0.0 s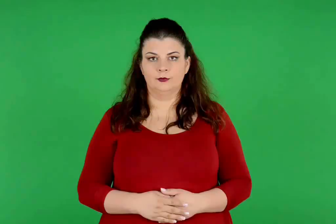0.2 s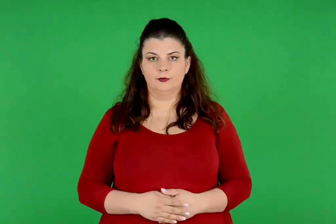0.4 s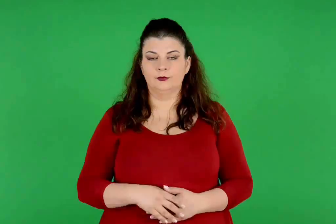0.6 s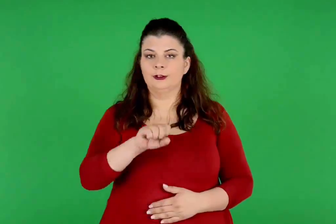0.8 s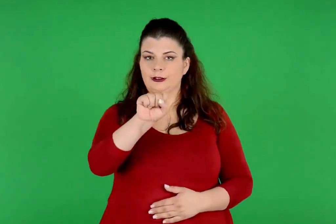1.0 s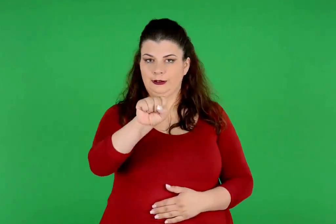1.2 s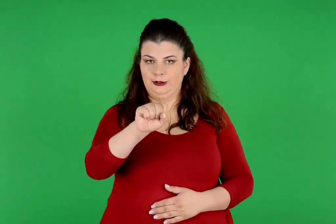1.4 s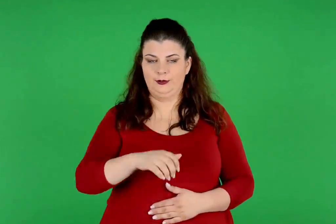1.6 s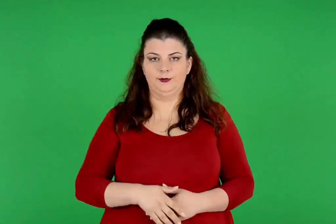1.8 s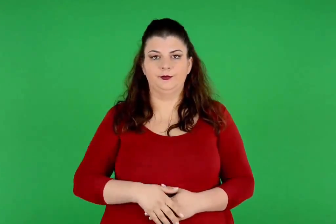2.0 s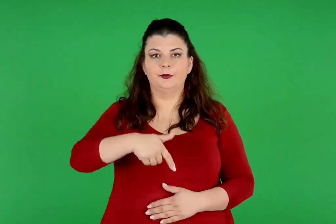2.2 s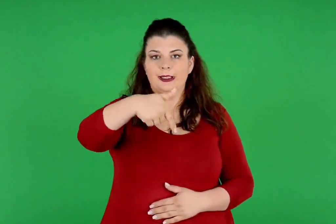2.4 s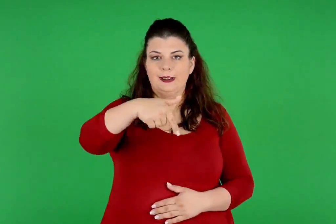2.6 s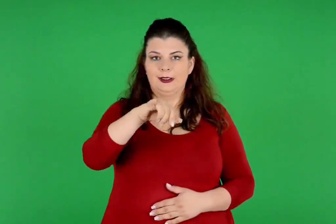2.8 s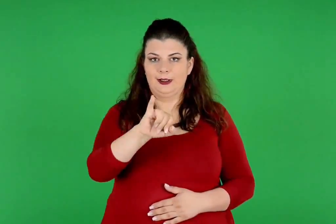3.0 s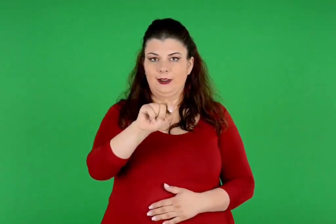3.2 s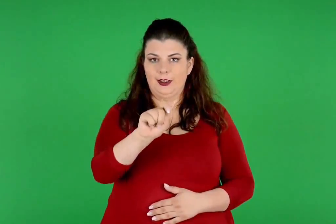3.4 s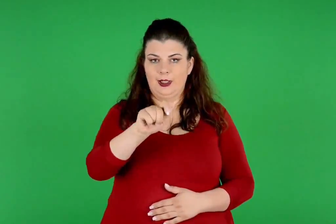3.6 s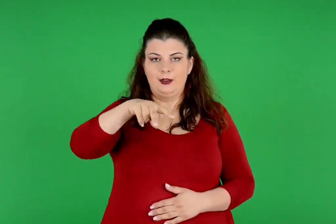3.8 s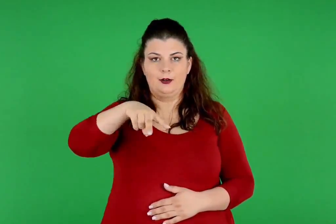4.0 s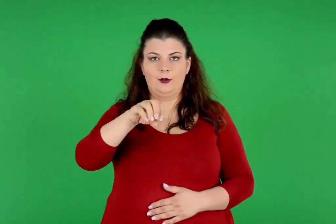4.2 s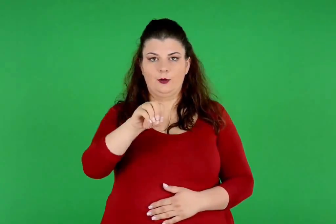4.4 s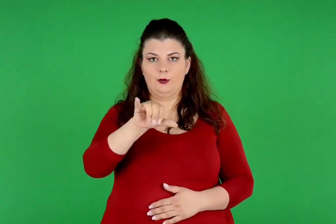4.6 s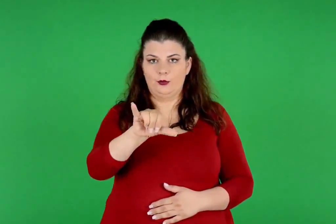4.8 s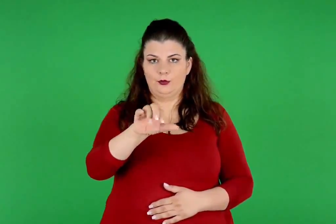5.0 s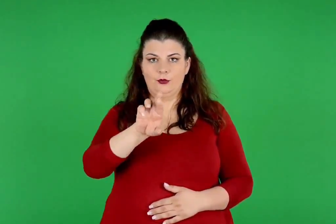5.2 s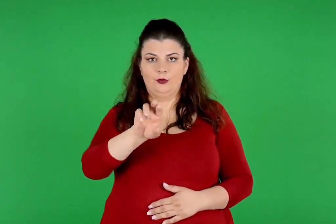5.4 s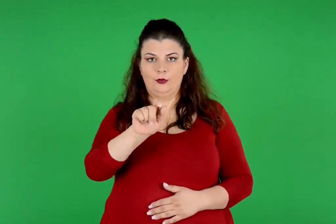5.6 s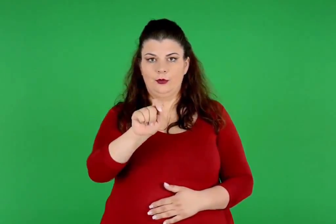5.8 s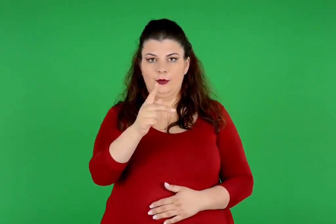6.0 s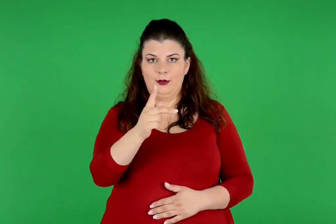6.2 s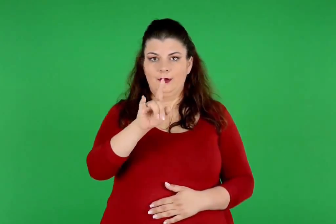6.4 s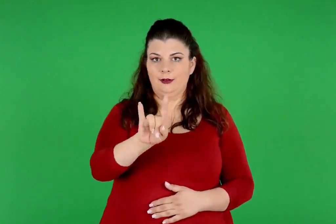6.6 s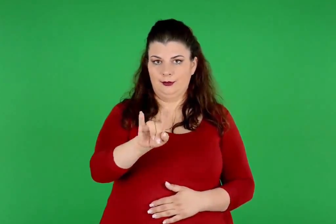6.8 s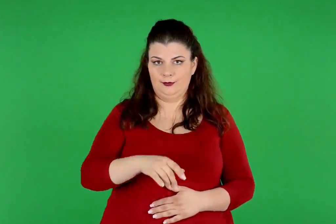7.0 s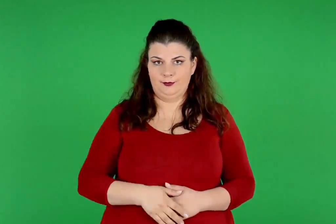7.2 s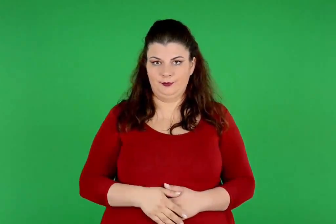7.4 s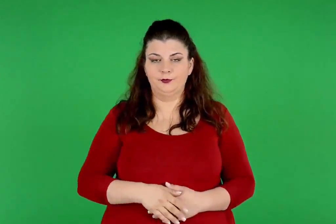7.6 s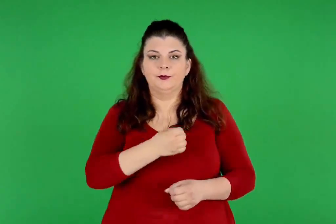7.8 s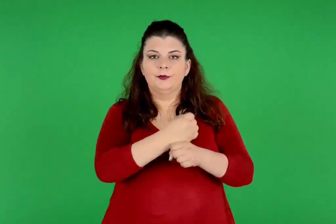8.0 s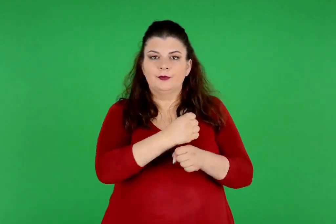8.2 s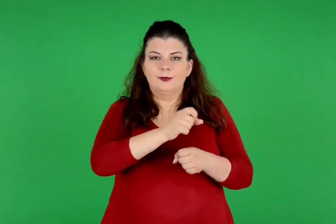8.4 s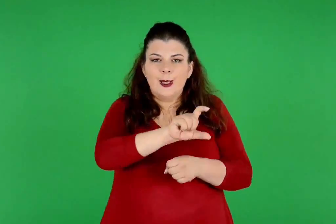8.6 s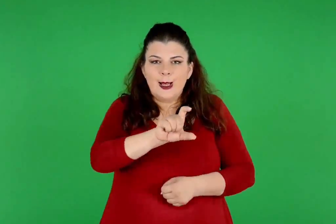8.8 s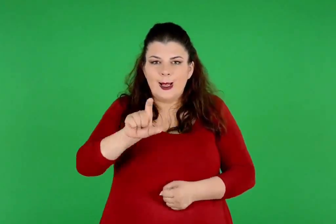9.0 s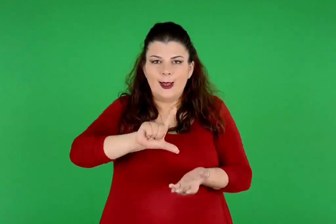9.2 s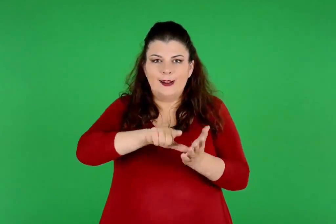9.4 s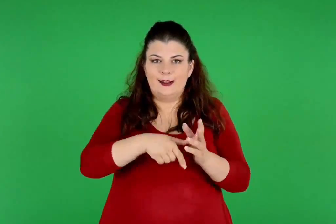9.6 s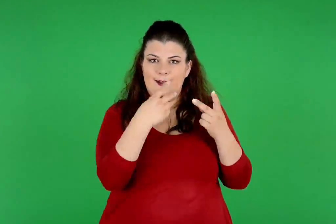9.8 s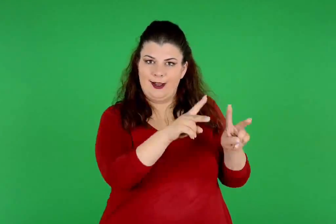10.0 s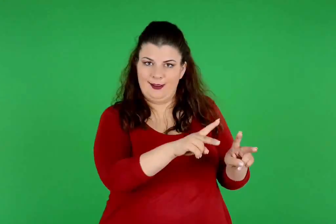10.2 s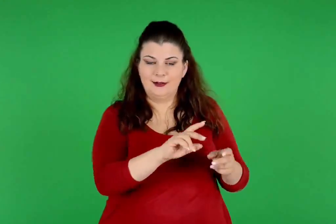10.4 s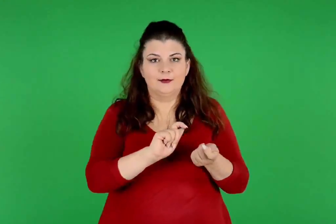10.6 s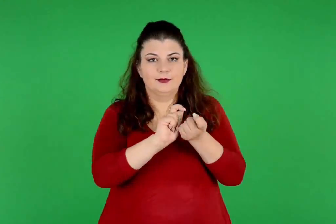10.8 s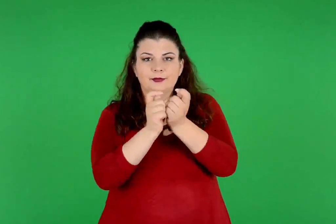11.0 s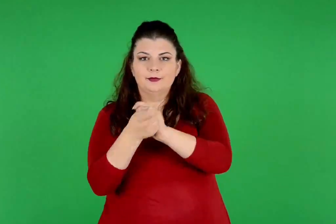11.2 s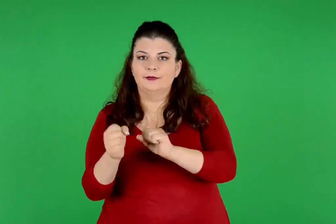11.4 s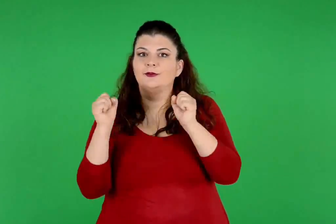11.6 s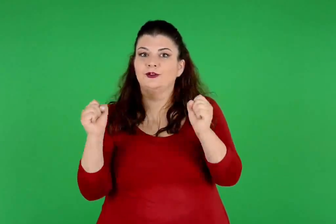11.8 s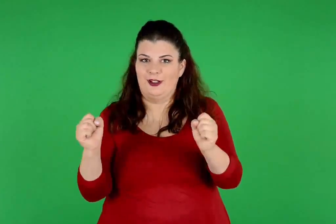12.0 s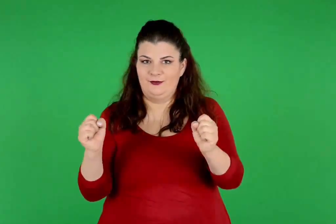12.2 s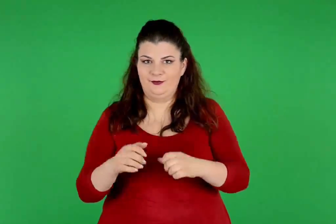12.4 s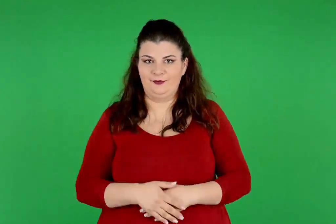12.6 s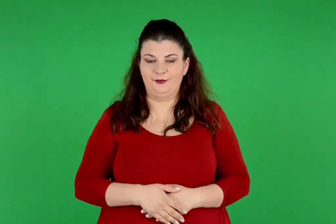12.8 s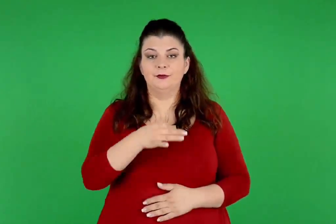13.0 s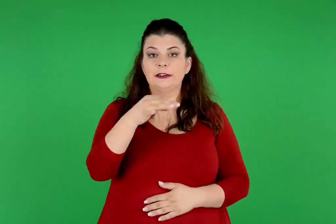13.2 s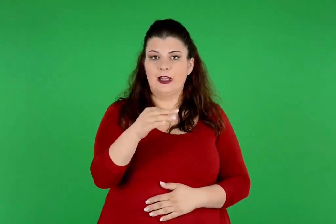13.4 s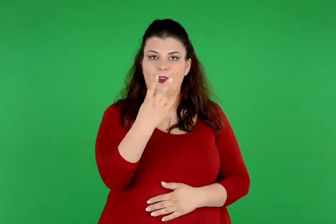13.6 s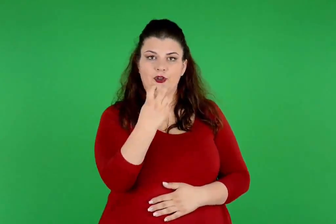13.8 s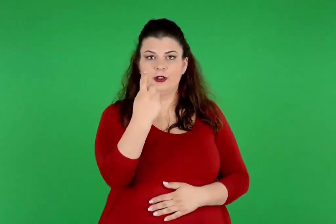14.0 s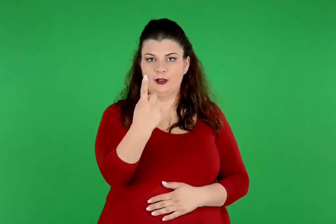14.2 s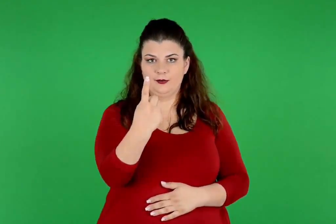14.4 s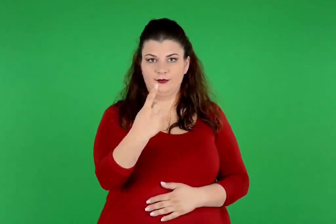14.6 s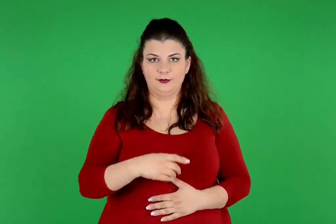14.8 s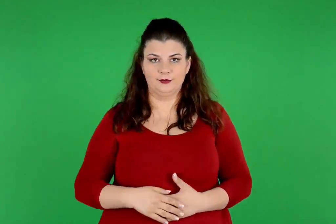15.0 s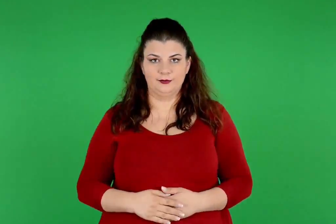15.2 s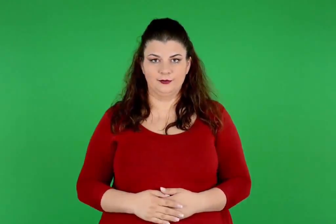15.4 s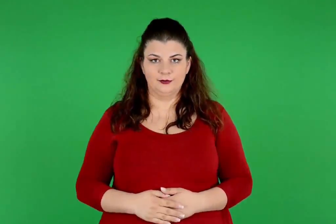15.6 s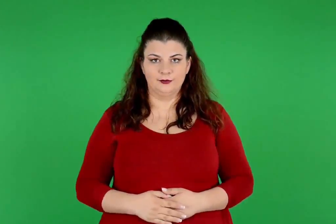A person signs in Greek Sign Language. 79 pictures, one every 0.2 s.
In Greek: ς. γιαλουράκη , τα κυκλαδικά ειδώλια ζωντανεύουν , σελ. 21
